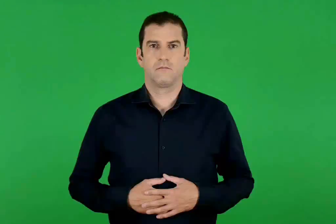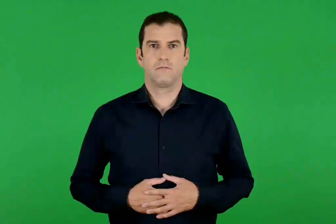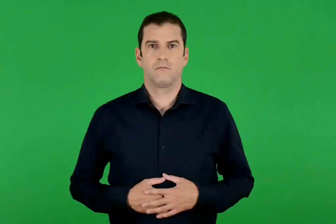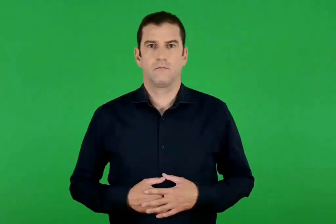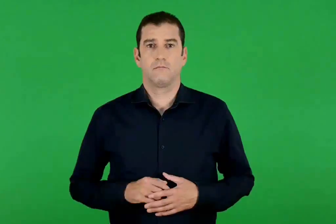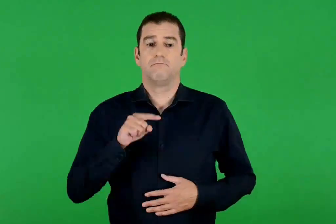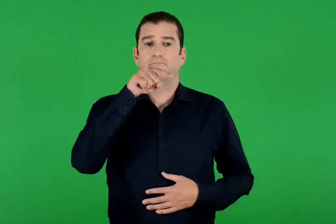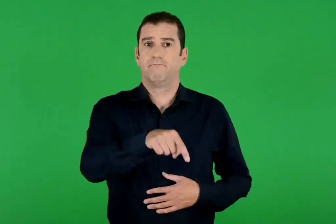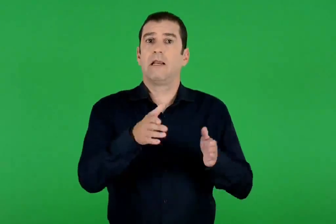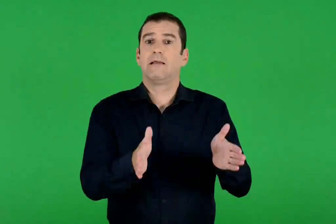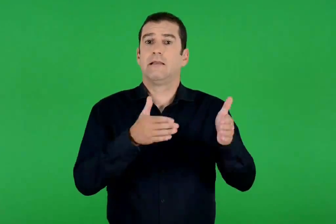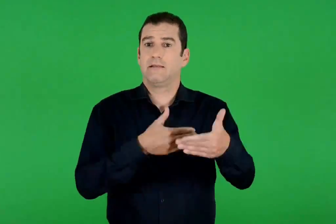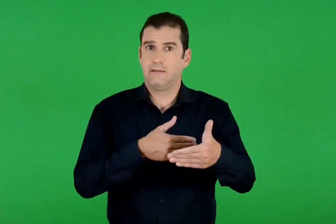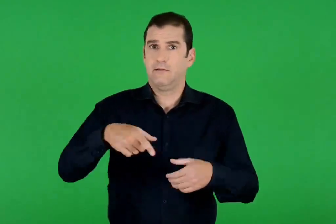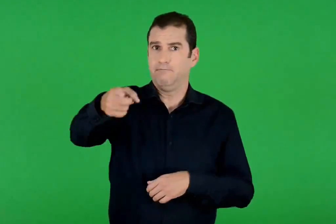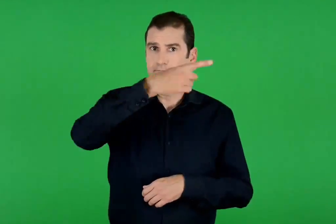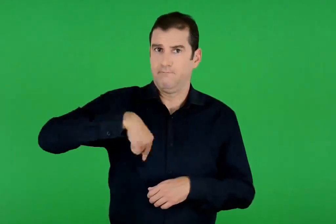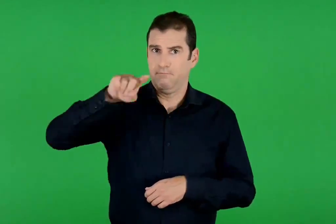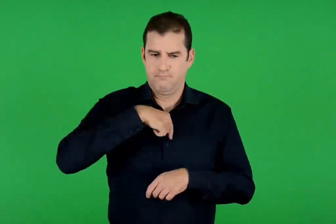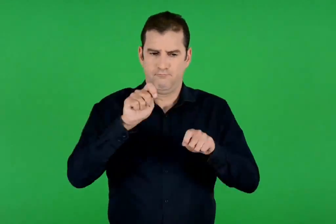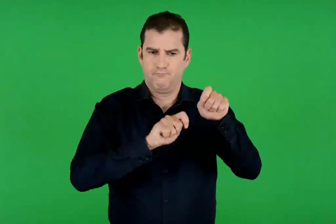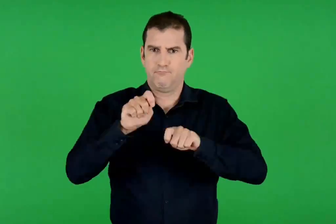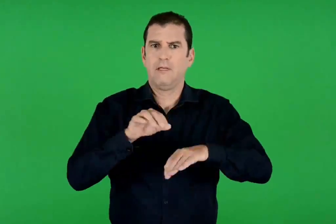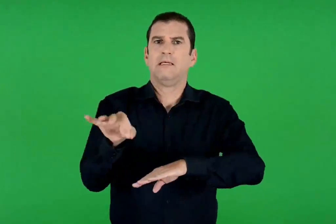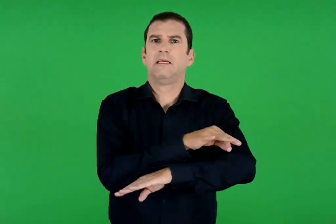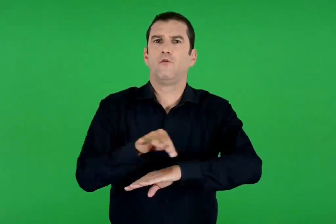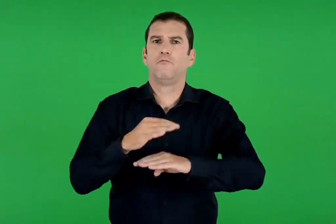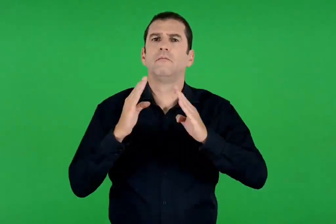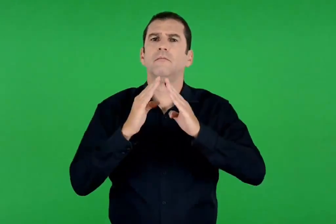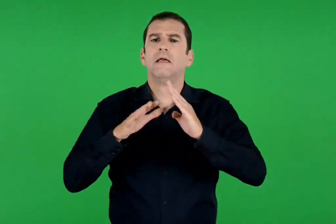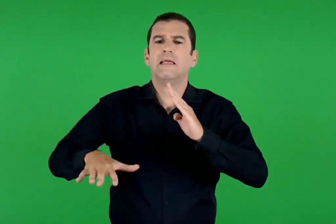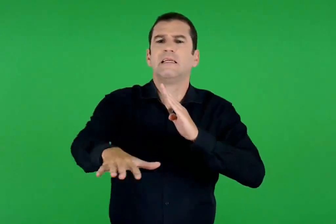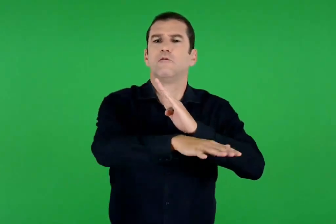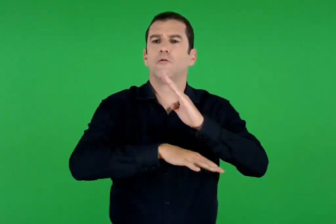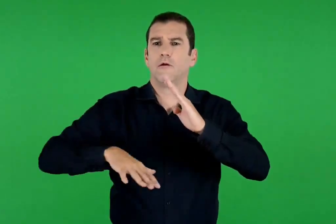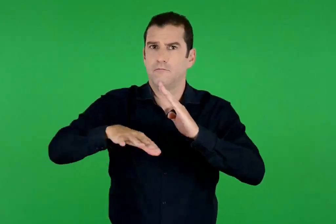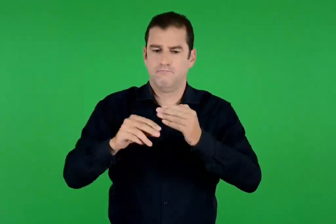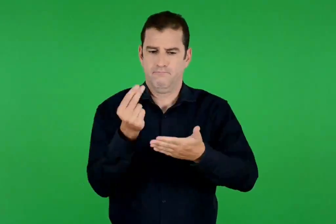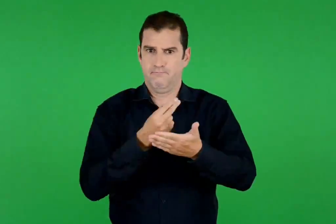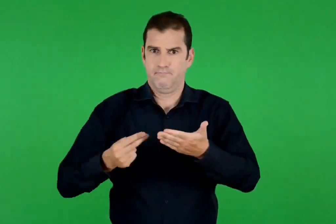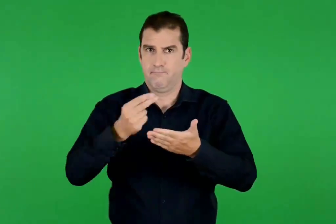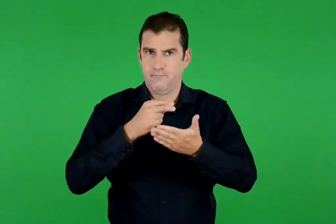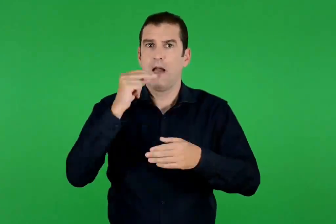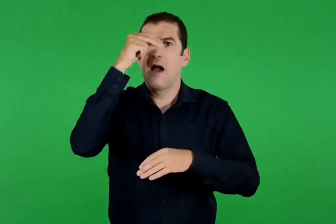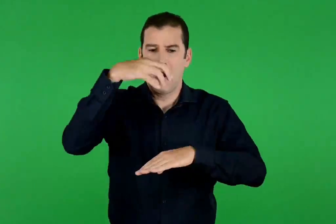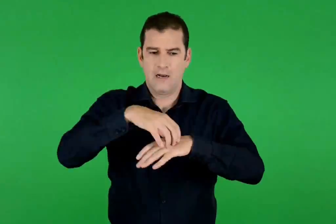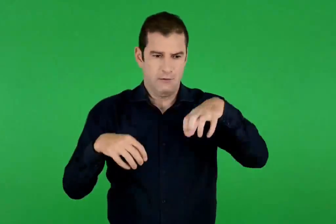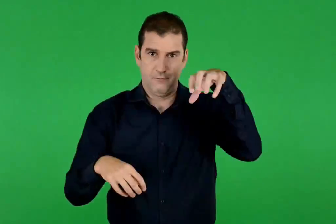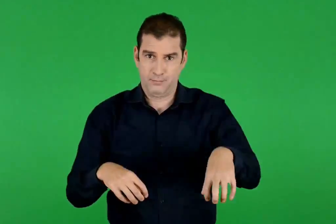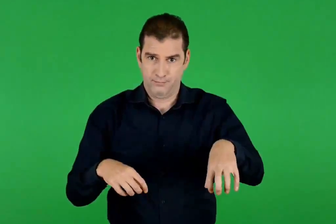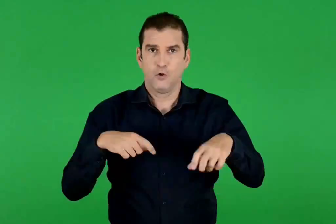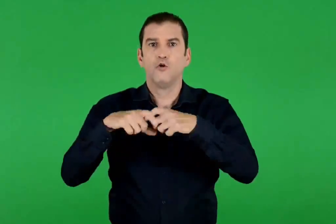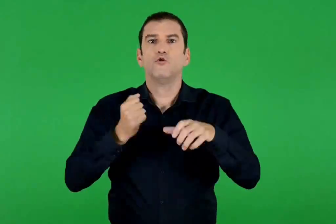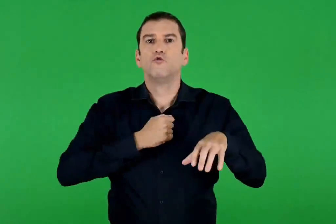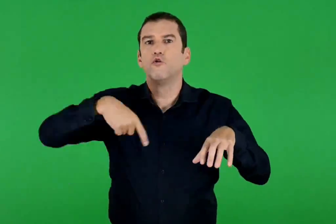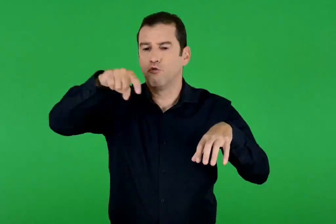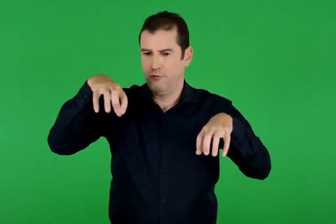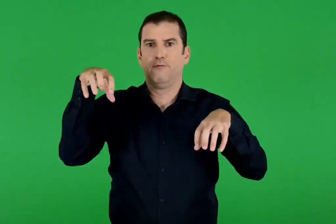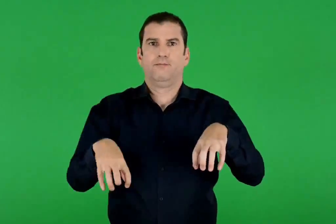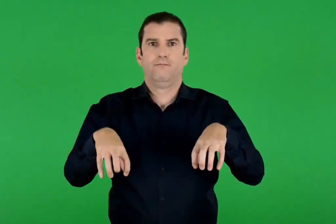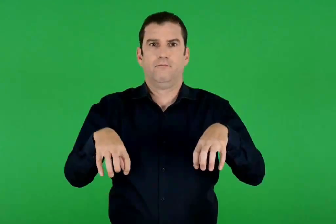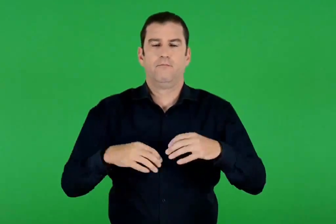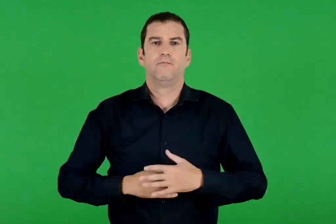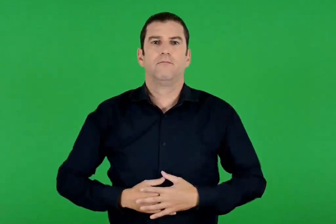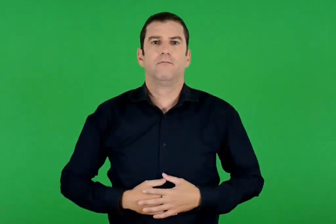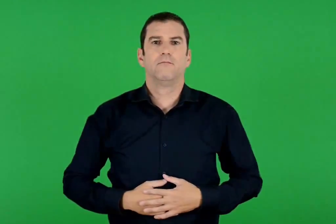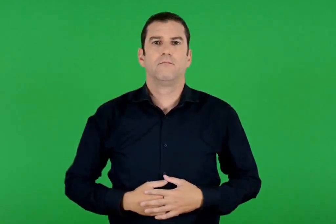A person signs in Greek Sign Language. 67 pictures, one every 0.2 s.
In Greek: στην τάξη φτιάχνουμε το πλάνο της γειτονιάς μας σχεδιάζοντας τον ναό της και το σχολείο μας
